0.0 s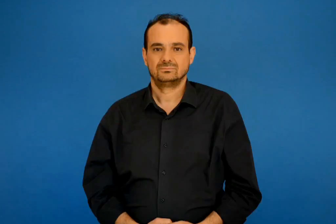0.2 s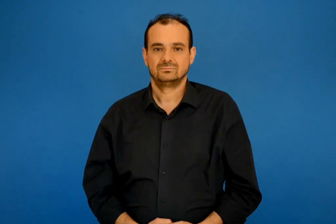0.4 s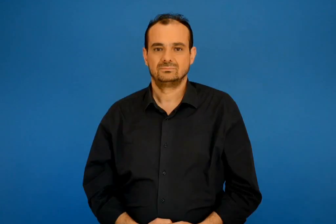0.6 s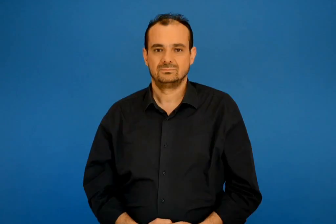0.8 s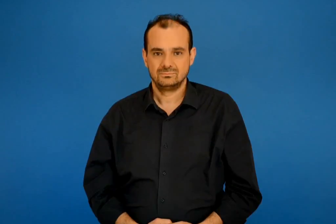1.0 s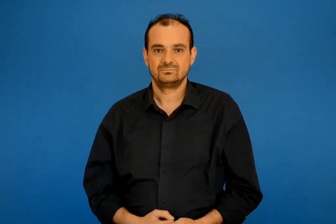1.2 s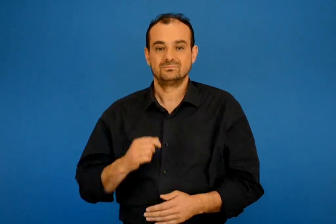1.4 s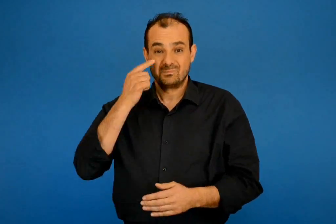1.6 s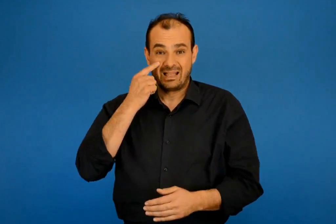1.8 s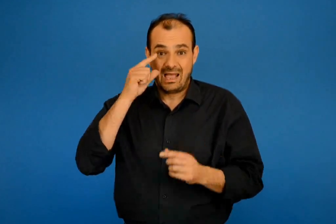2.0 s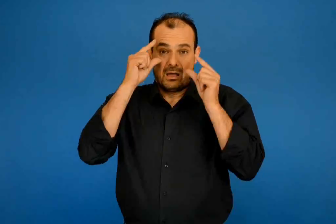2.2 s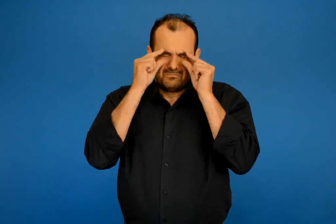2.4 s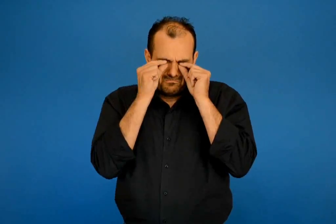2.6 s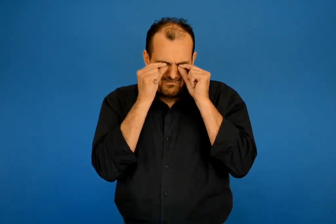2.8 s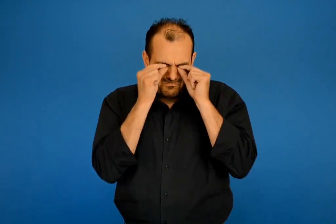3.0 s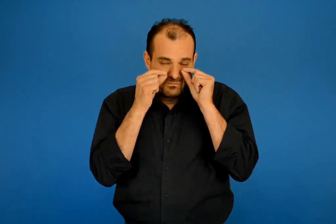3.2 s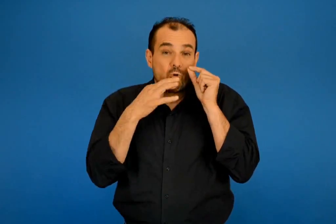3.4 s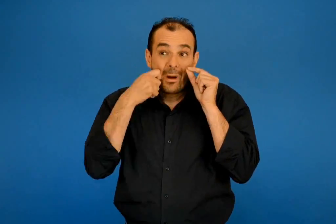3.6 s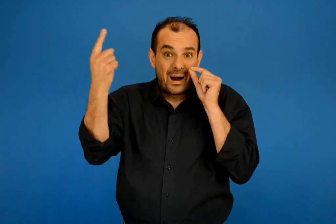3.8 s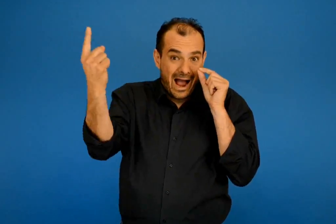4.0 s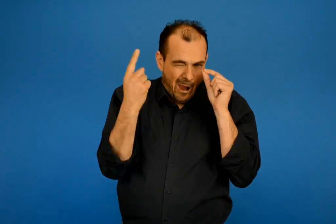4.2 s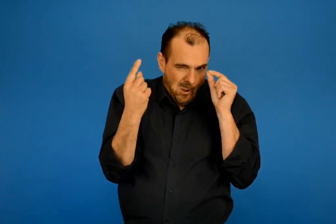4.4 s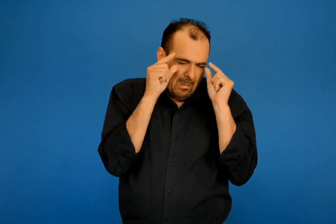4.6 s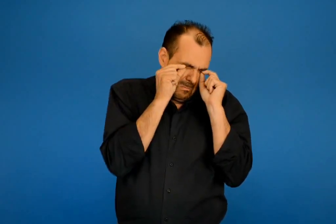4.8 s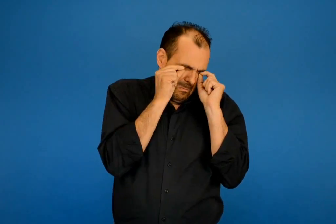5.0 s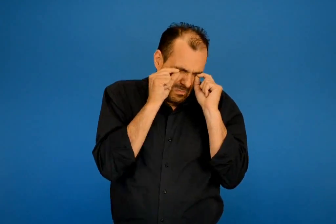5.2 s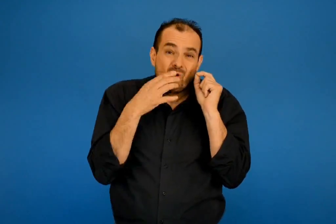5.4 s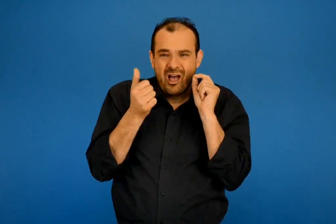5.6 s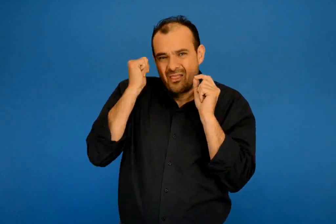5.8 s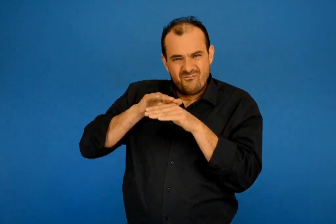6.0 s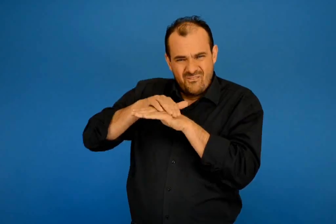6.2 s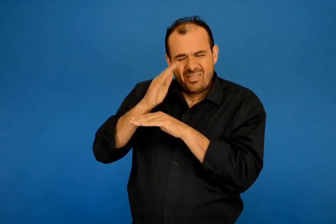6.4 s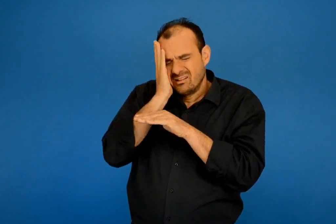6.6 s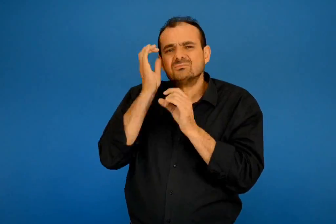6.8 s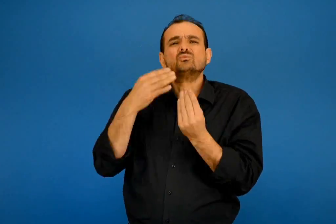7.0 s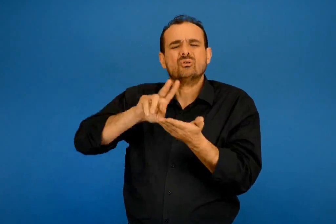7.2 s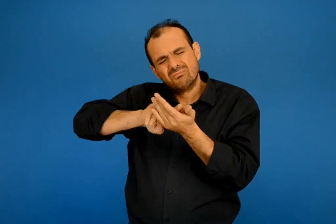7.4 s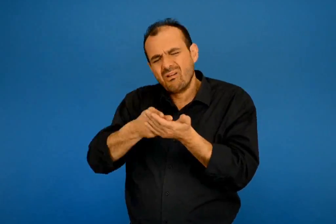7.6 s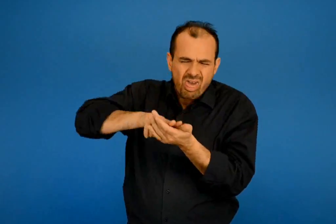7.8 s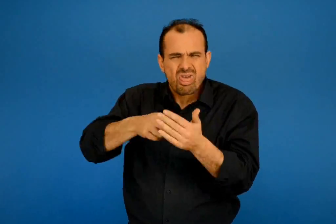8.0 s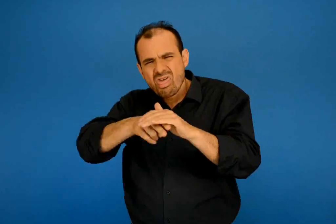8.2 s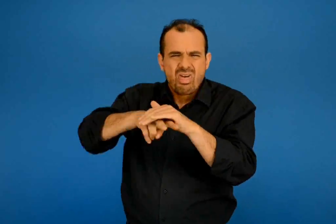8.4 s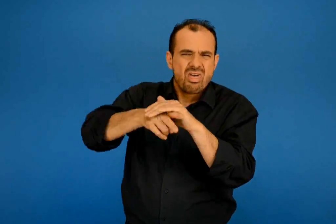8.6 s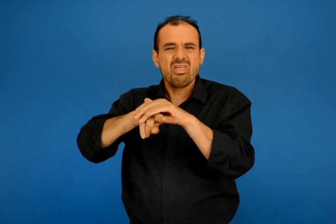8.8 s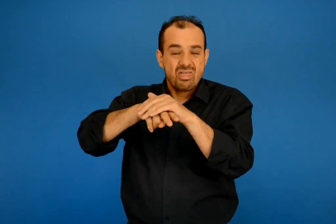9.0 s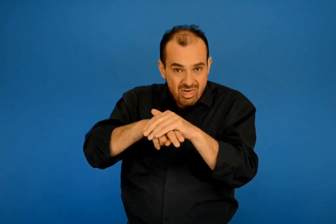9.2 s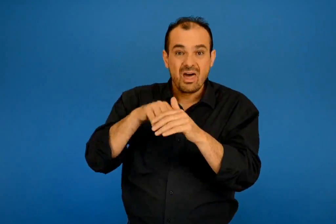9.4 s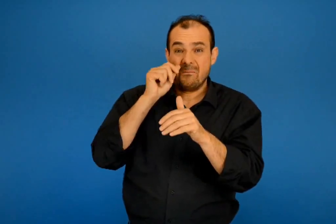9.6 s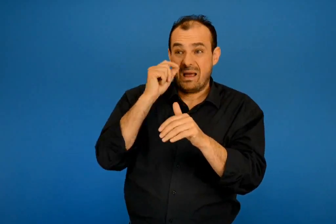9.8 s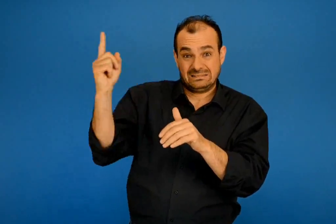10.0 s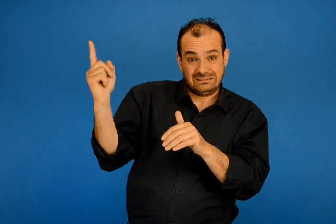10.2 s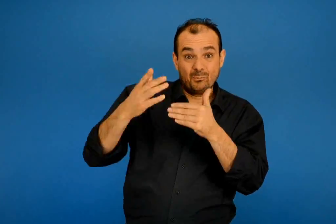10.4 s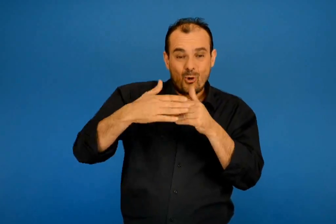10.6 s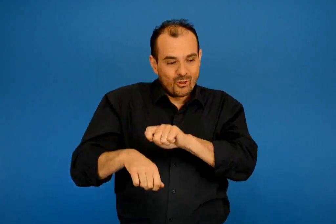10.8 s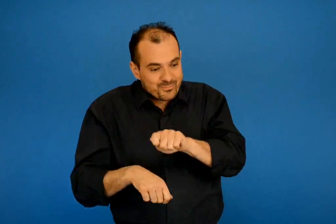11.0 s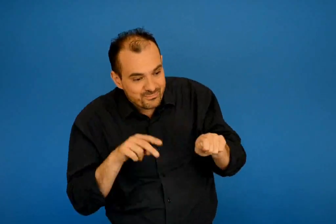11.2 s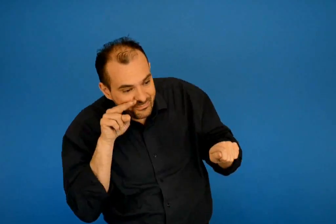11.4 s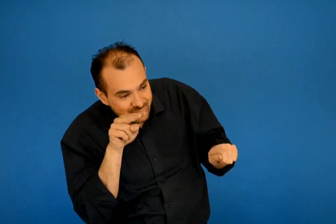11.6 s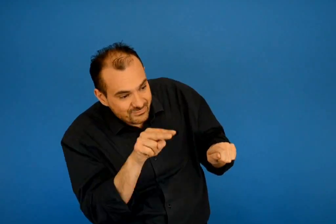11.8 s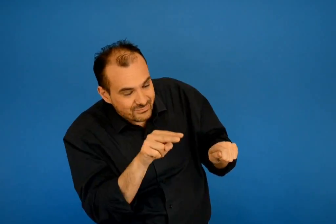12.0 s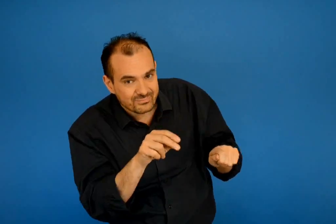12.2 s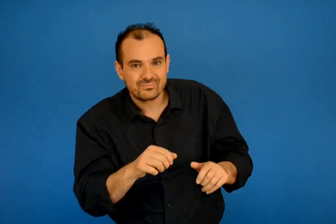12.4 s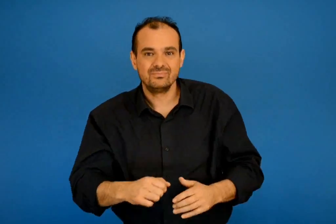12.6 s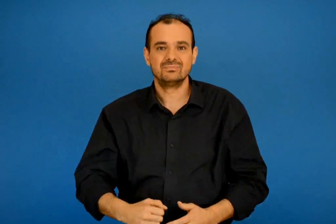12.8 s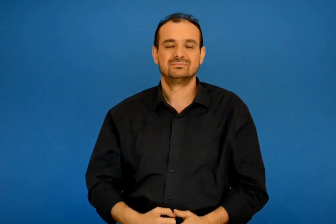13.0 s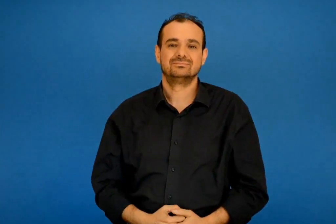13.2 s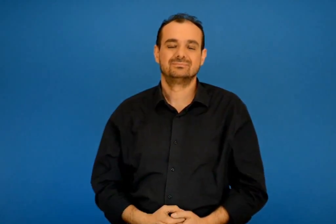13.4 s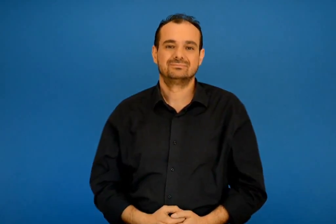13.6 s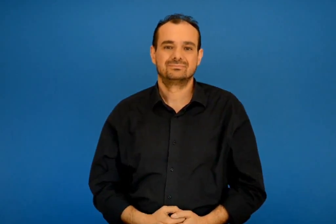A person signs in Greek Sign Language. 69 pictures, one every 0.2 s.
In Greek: έκλεισα σφιχτά τα μάτια μου για να δει η μαμά ποσό καλά είχα κοιμηθεί εγώ που στριφογύριζα σα σβούρα όλη τη νύχτα ο μπαμπάς άνοιξε την πόρτα
